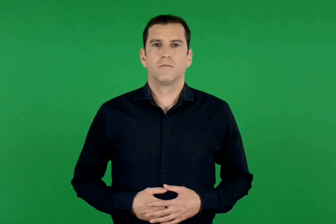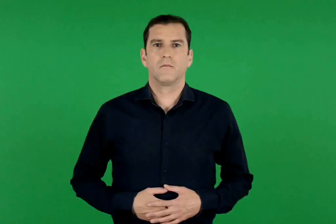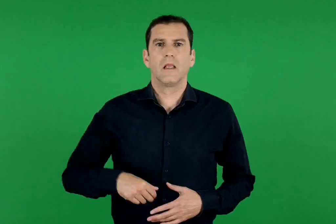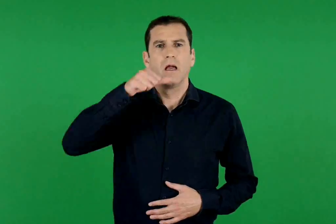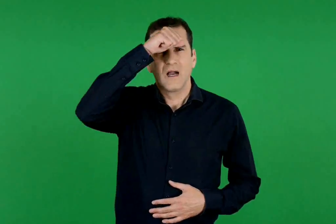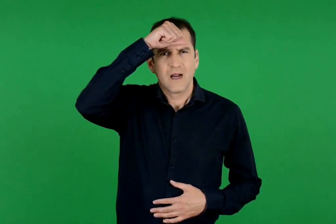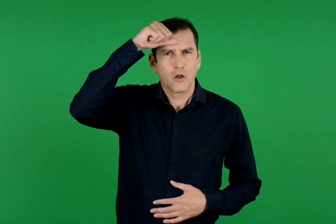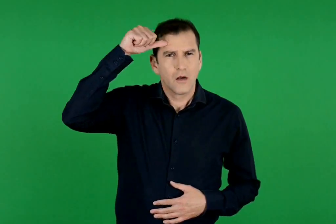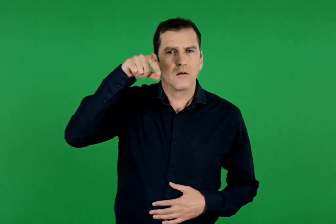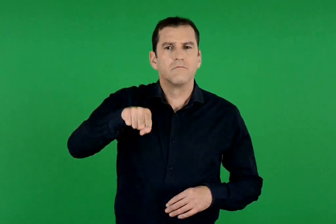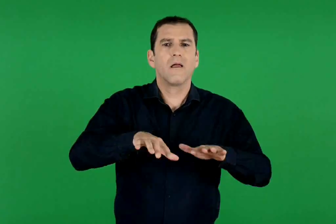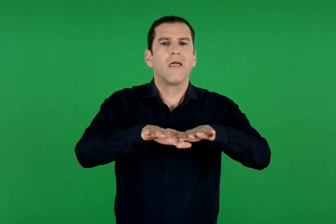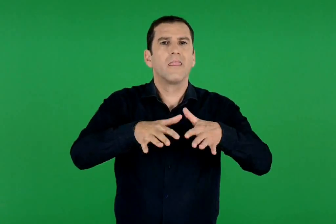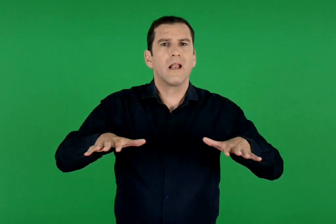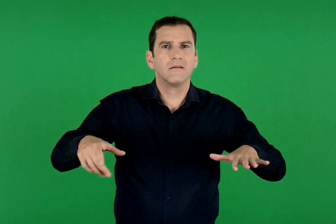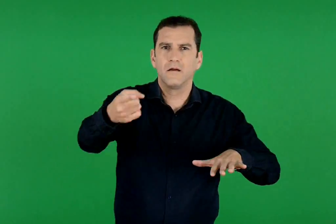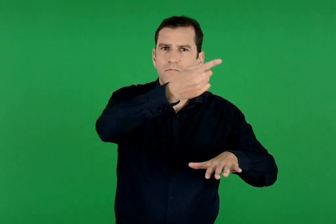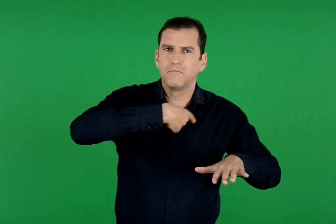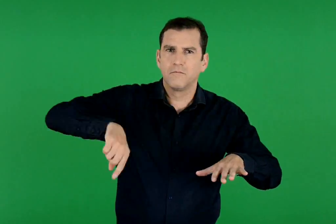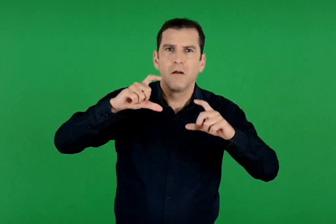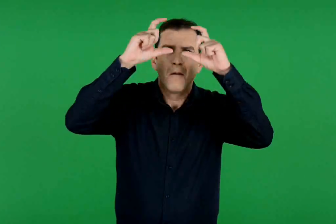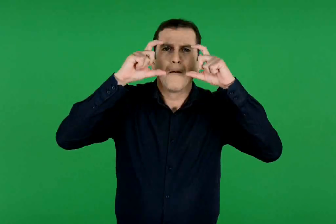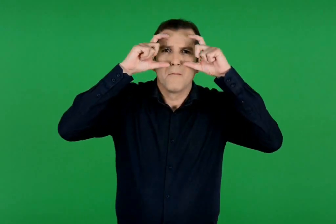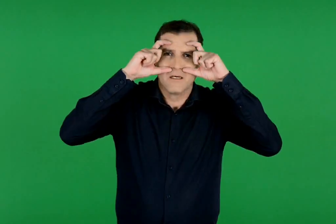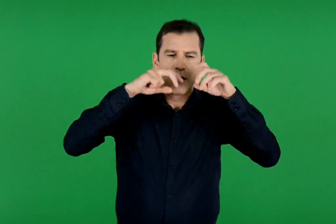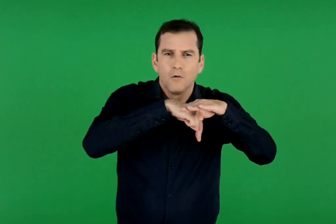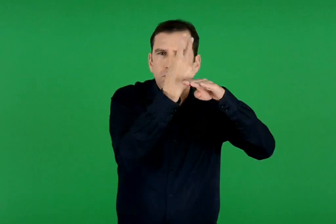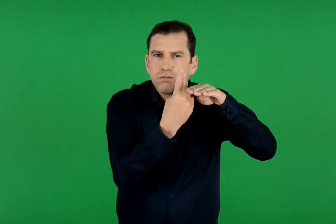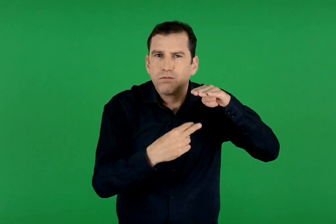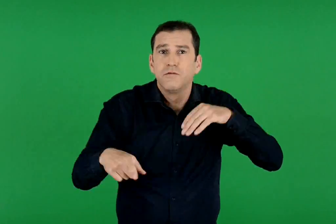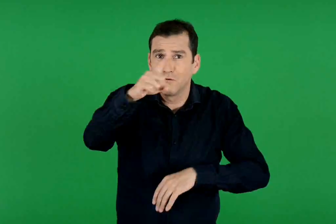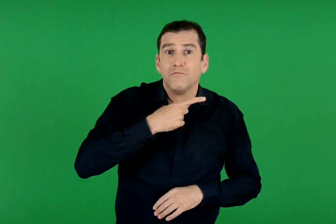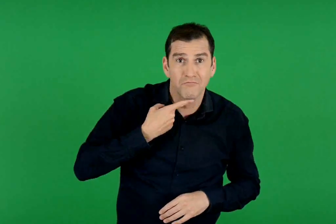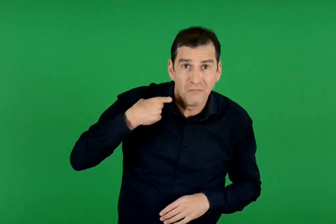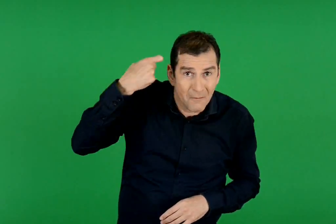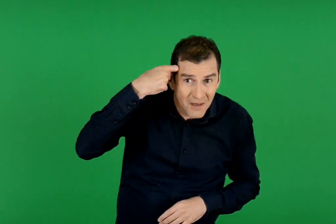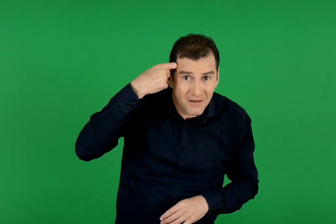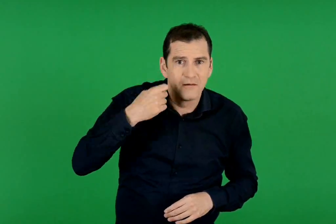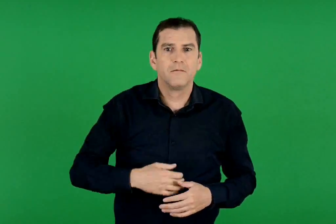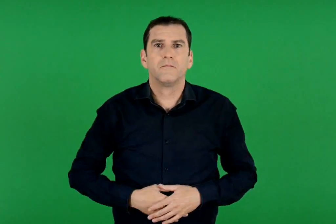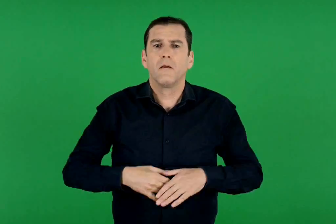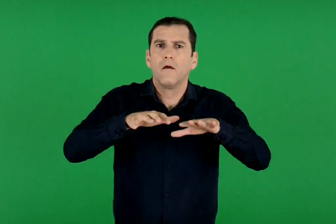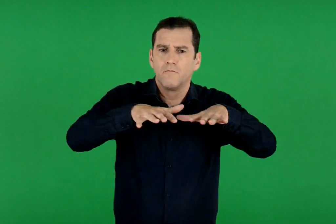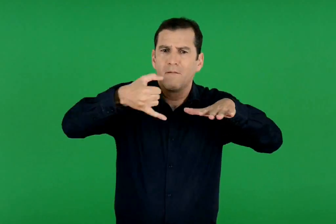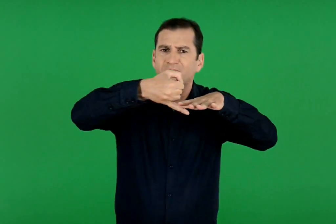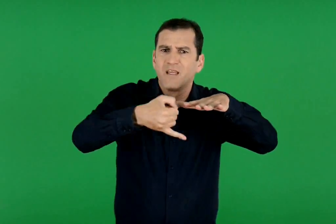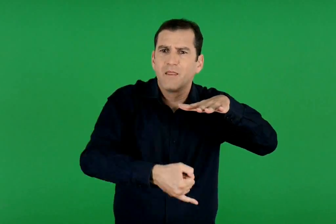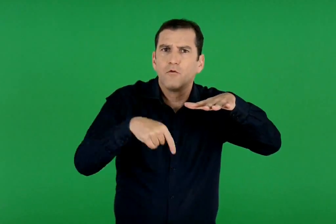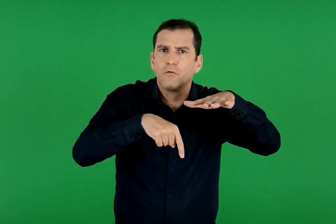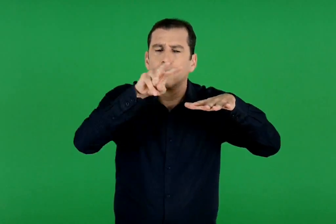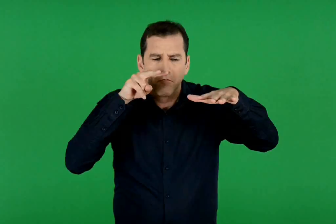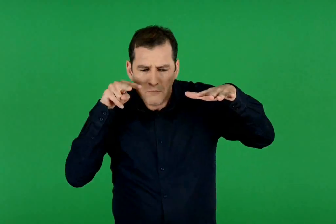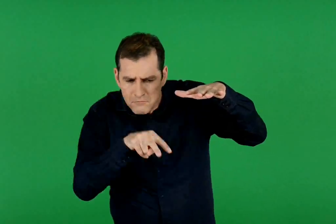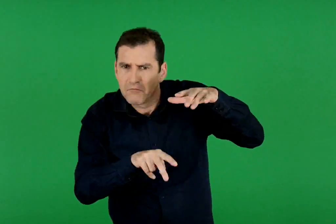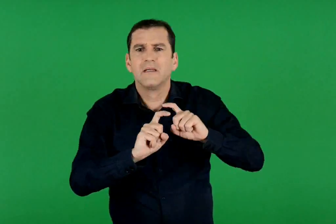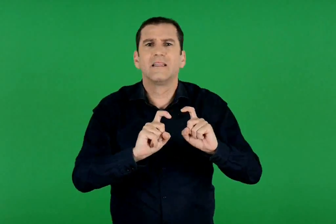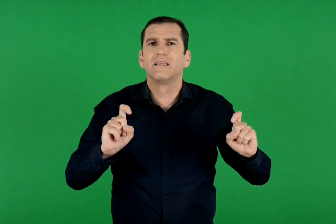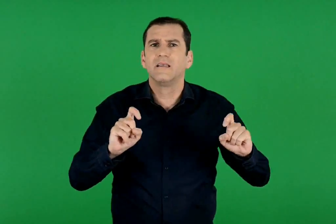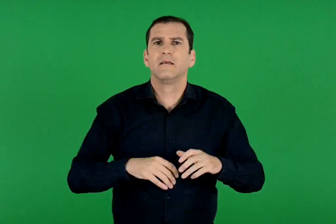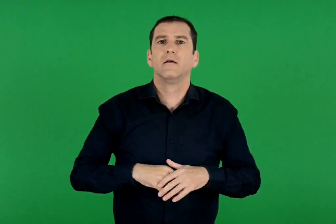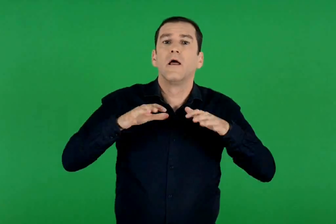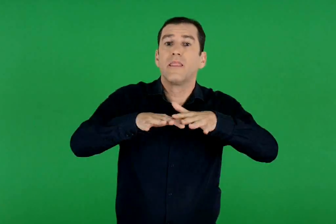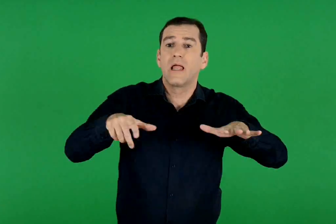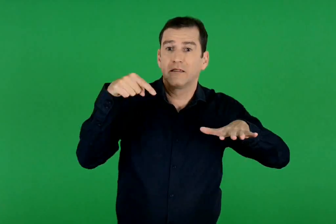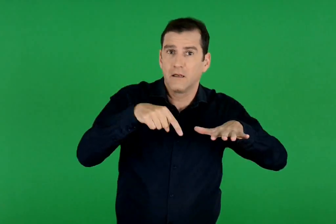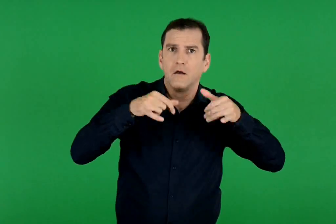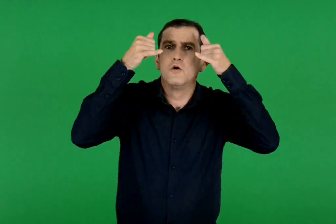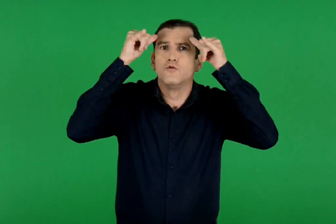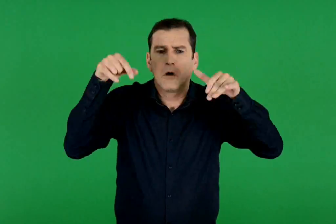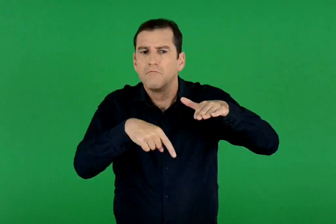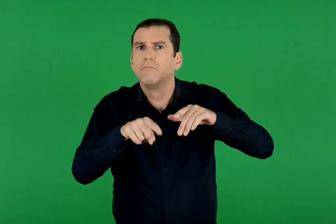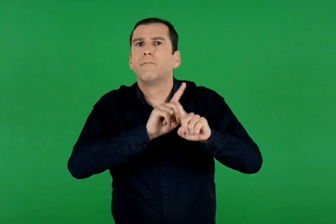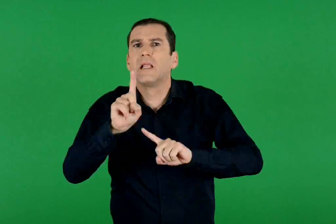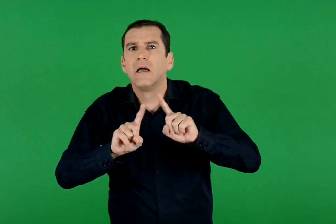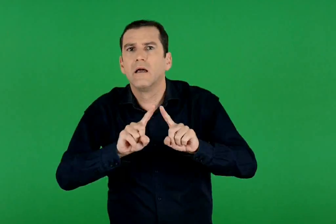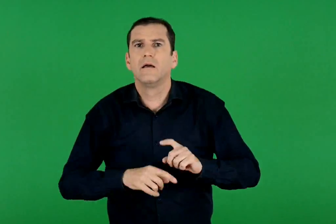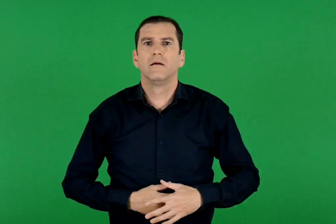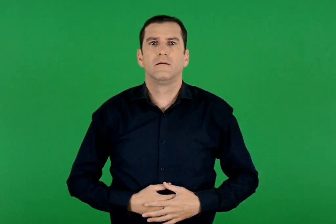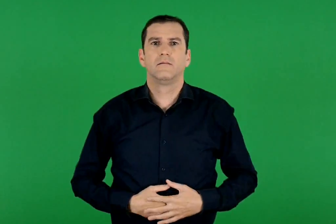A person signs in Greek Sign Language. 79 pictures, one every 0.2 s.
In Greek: μας αρέσει το καλοκαίρι να κάνουμε βουτιές με μάσκα στη θάλασσα ; τι βλέπουμε στον βυθό ; ποια ζώα ζουν στην θάλασσα ;
